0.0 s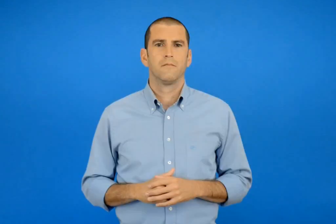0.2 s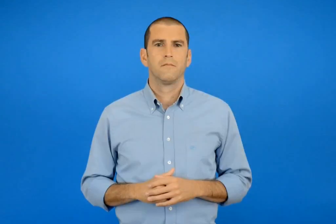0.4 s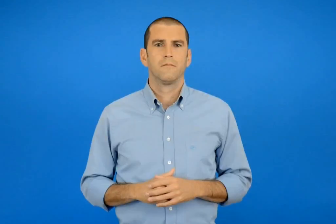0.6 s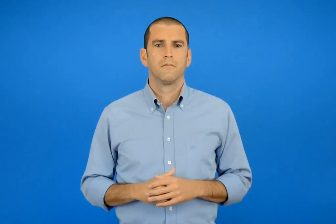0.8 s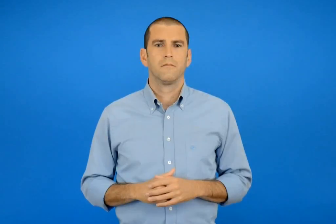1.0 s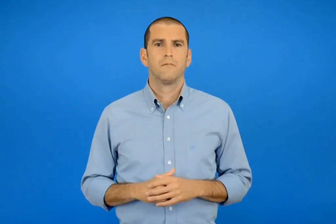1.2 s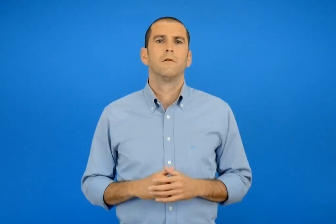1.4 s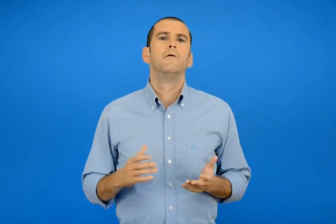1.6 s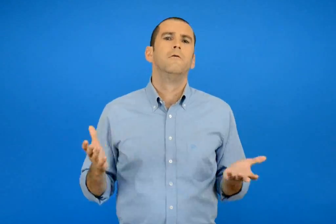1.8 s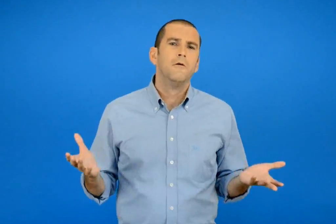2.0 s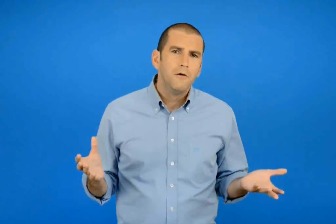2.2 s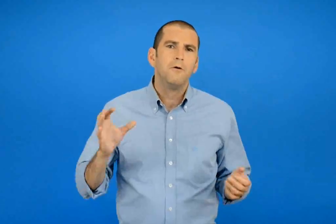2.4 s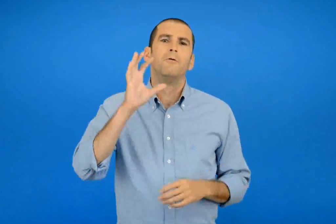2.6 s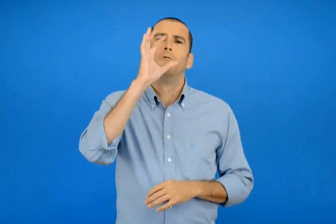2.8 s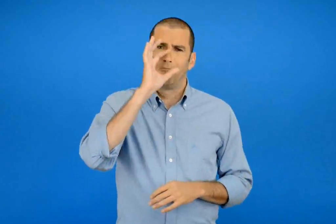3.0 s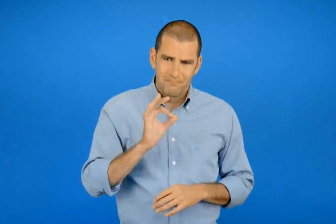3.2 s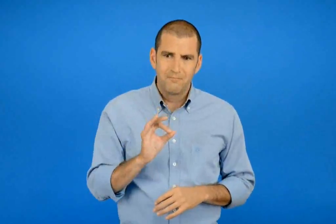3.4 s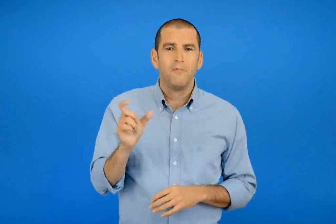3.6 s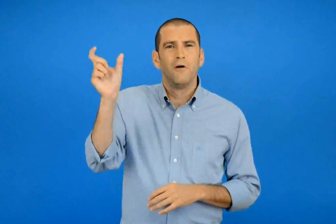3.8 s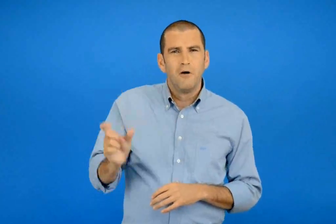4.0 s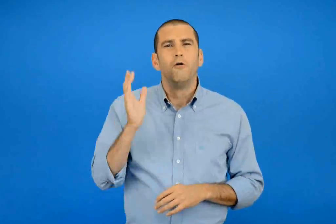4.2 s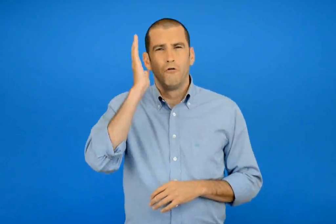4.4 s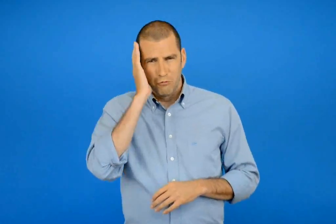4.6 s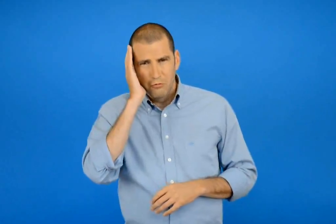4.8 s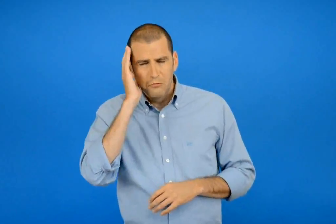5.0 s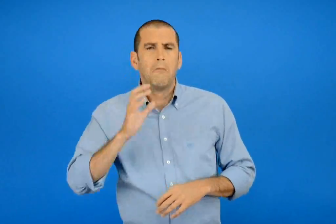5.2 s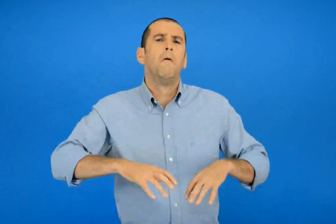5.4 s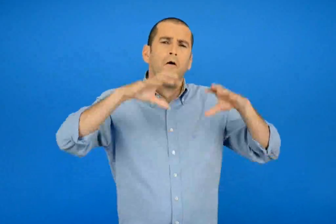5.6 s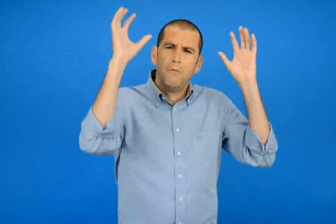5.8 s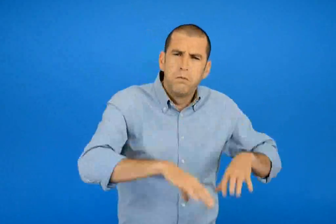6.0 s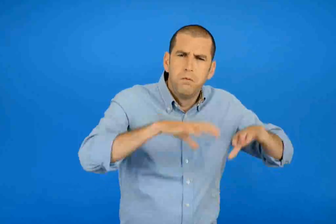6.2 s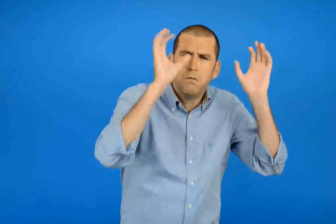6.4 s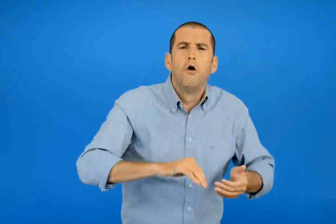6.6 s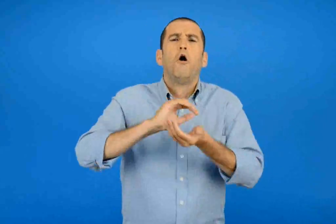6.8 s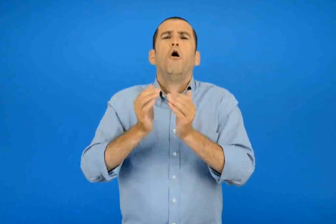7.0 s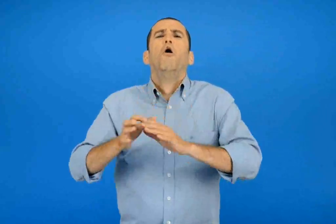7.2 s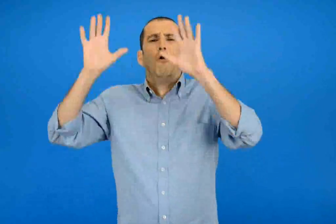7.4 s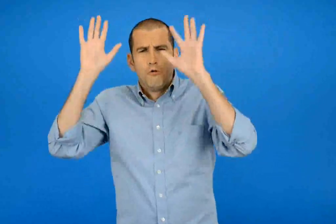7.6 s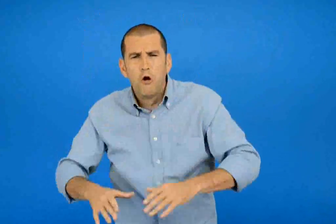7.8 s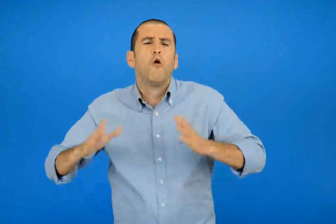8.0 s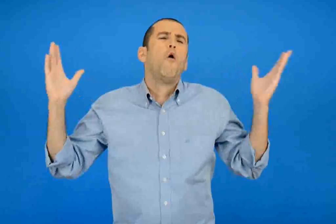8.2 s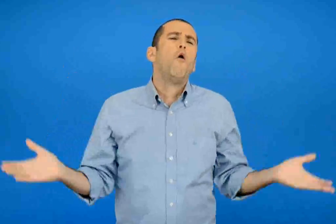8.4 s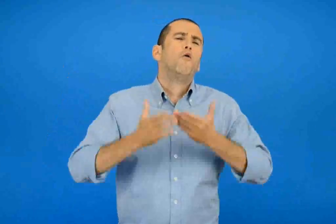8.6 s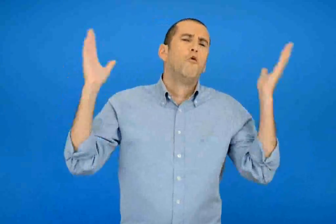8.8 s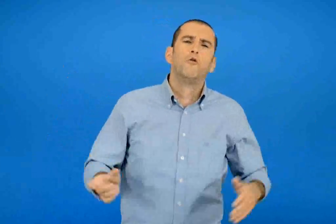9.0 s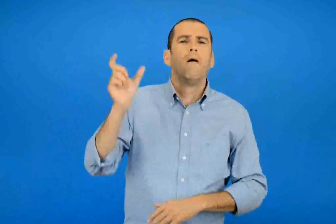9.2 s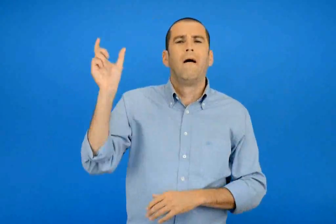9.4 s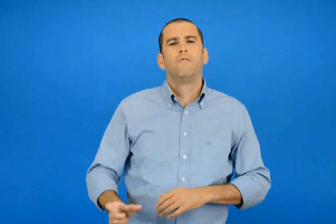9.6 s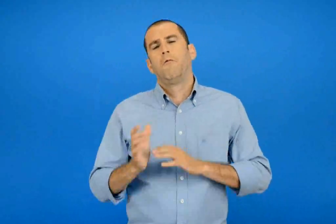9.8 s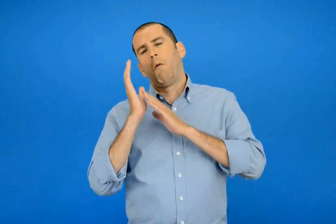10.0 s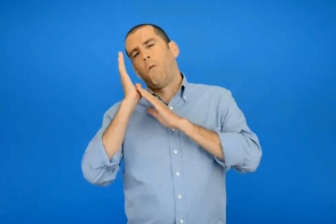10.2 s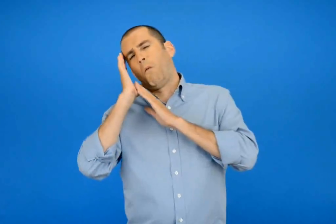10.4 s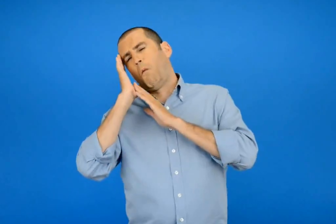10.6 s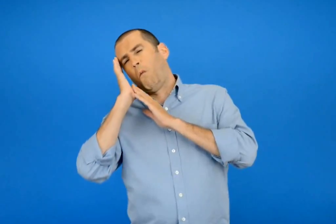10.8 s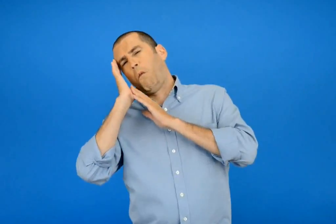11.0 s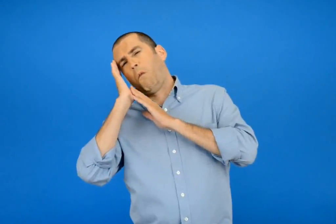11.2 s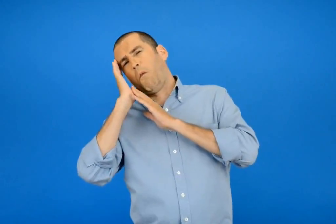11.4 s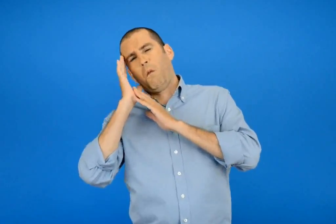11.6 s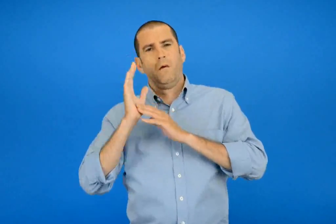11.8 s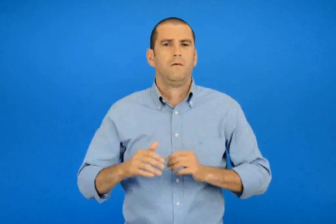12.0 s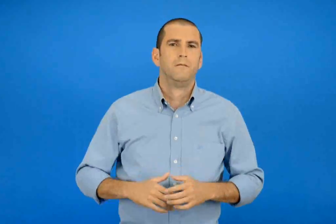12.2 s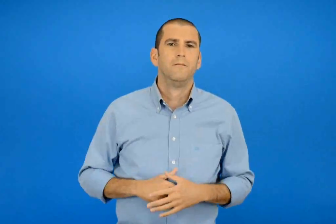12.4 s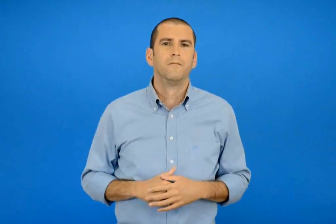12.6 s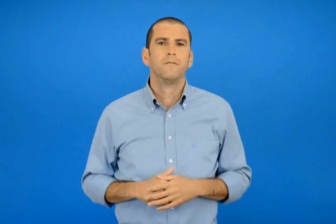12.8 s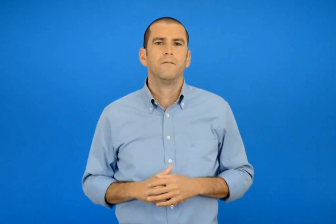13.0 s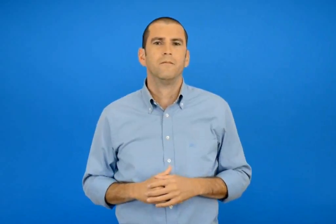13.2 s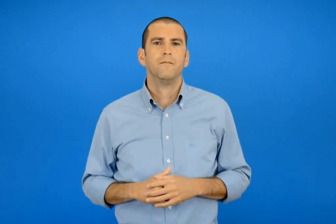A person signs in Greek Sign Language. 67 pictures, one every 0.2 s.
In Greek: για την ακρίβεια κοιμόταν με όλους τους καιρούς βρέξει χιονίσει
